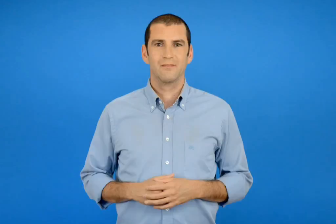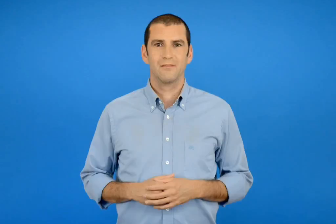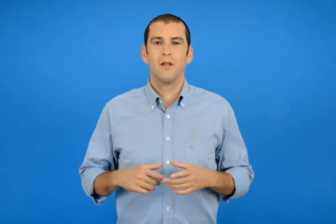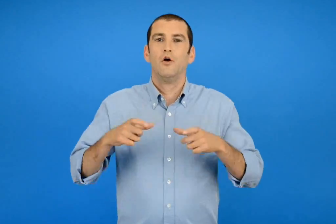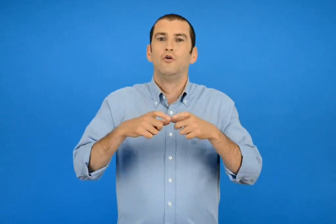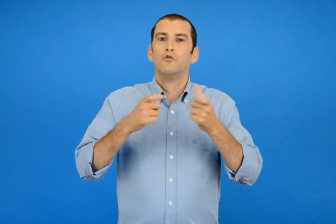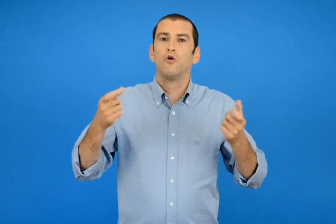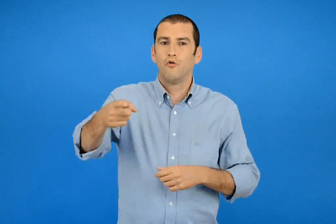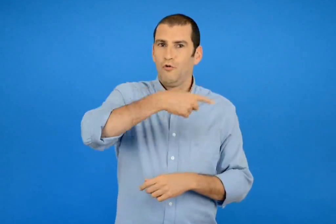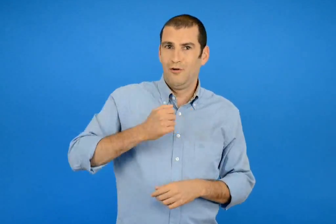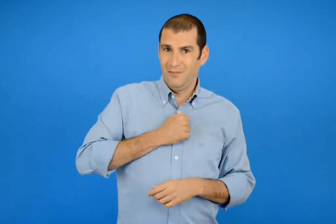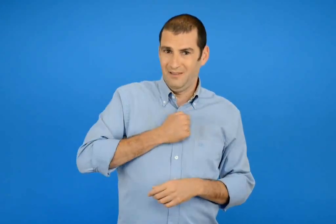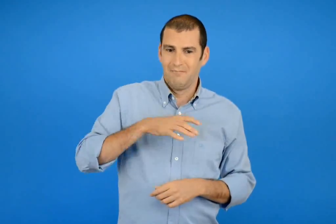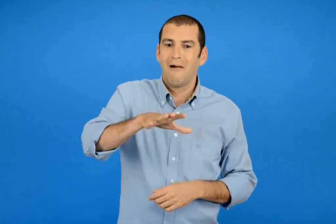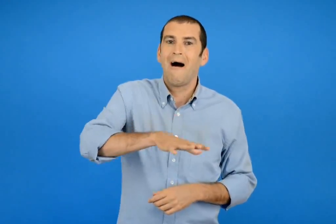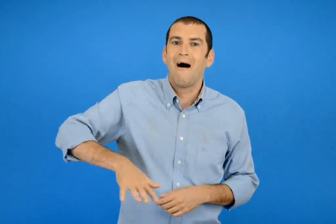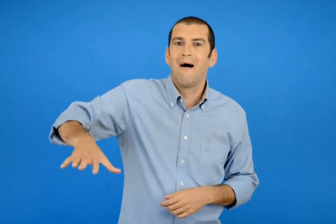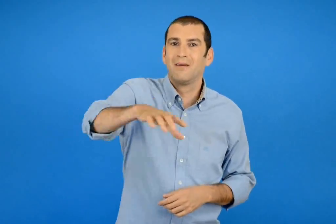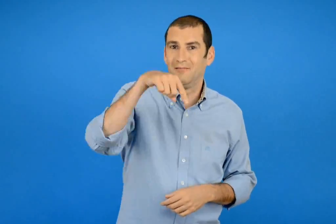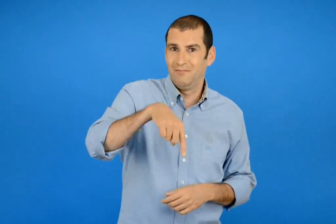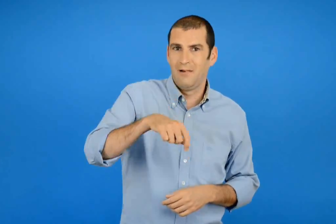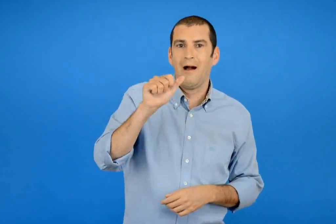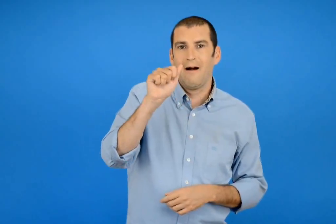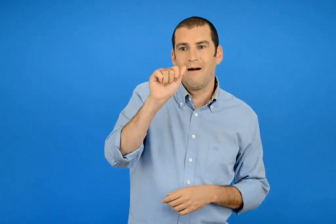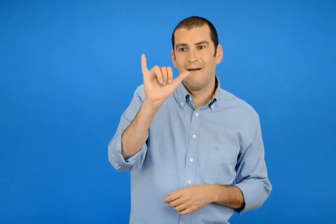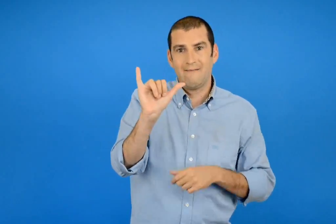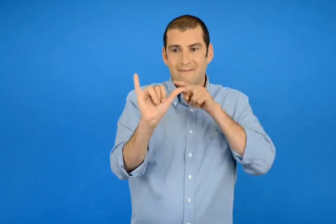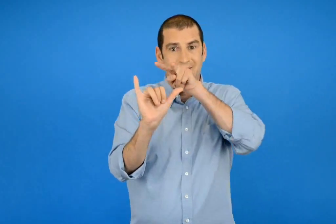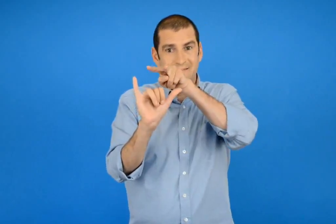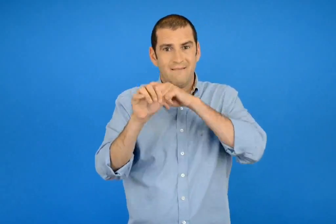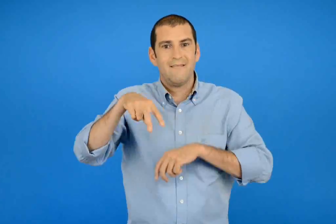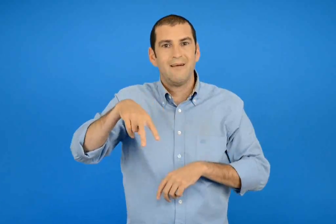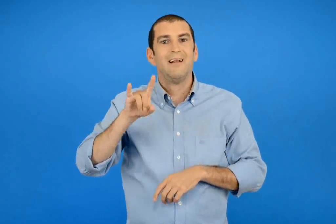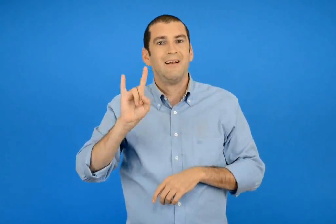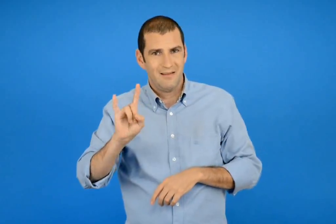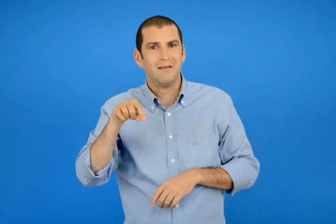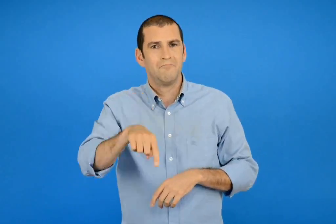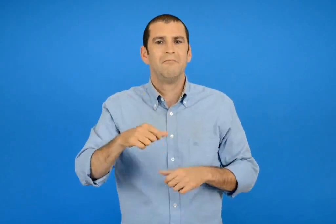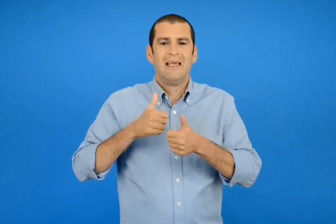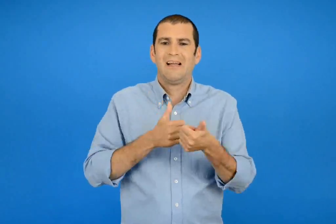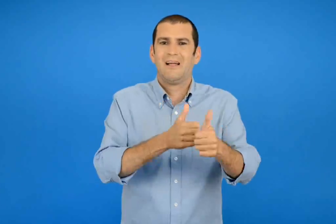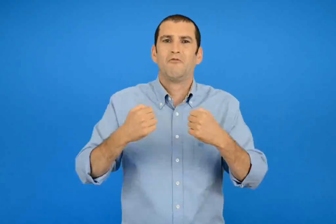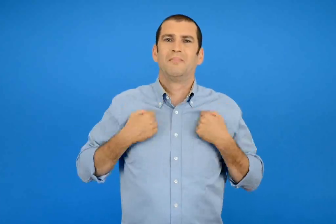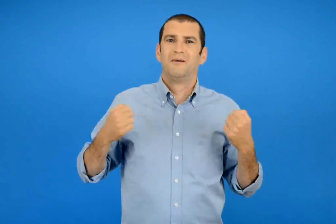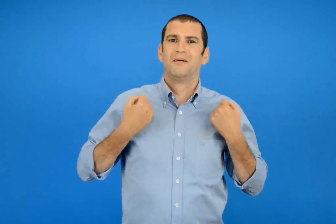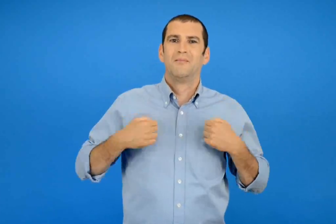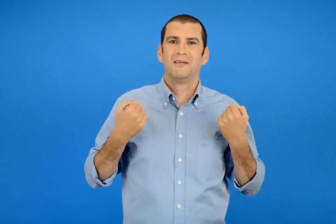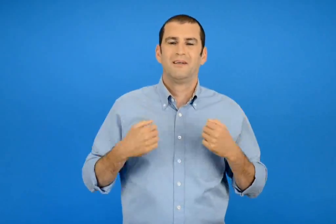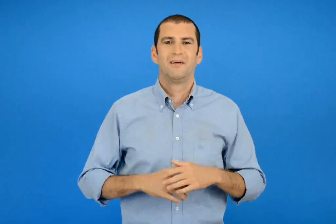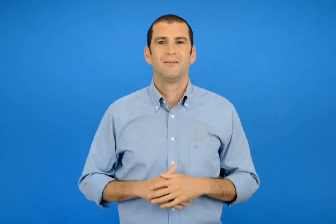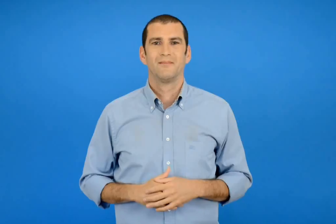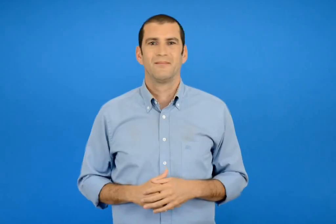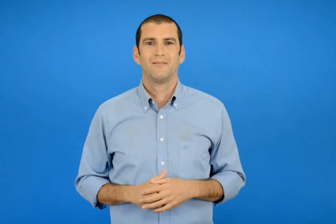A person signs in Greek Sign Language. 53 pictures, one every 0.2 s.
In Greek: στην αυλή του σχολείου μας παίζουμε κυνηγητό
